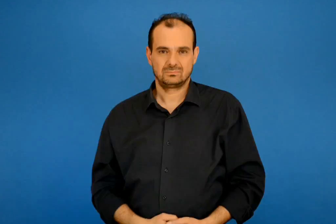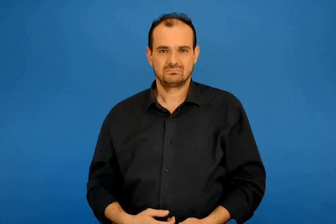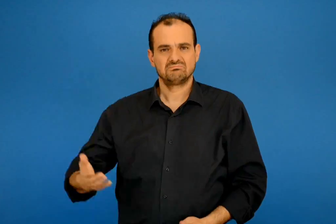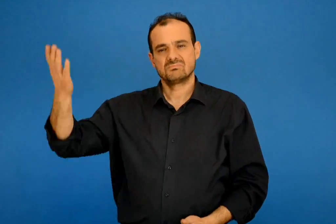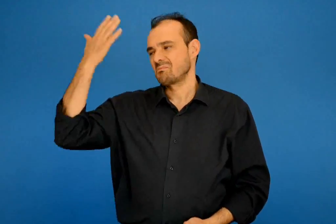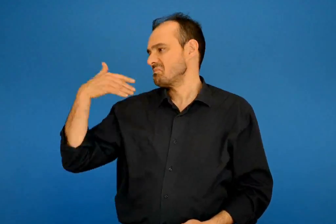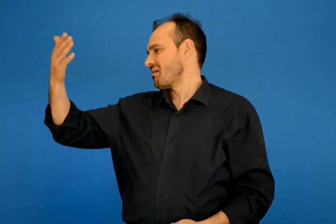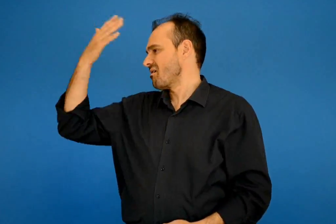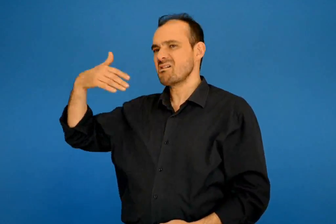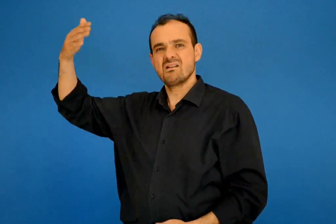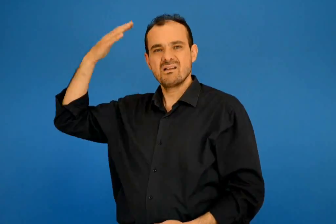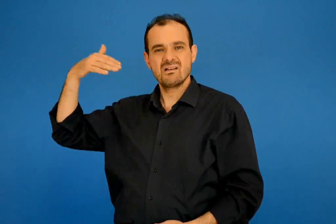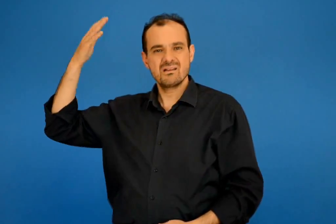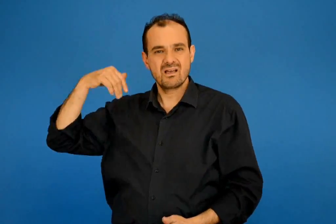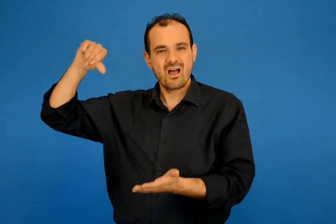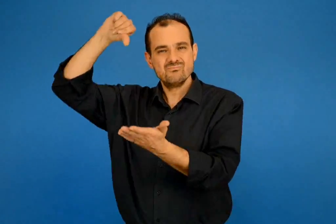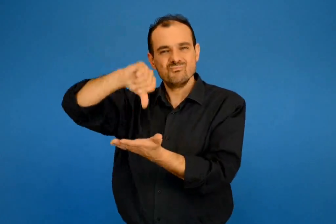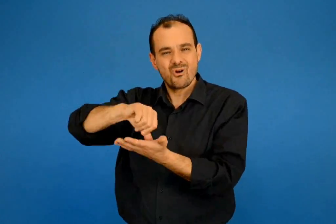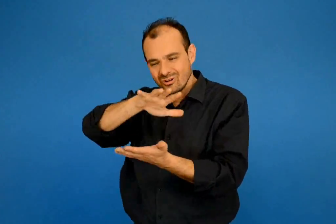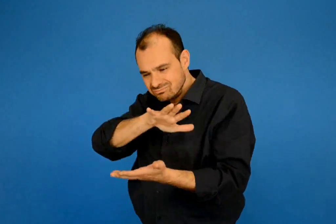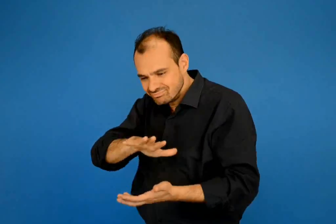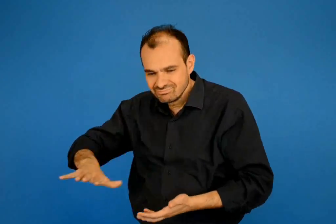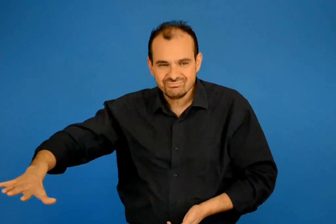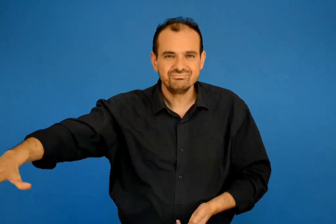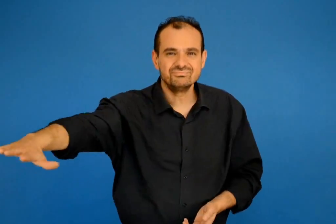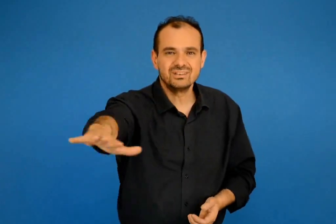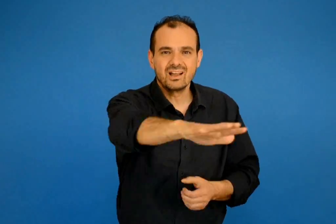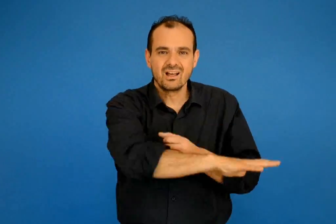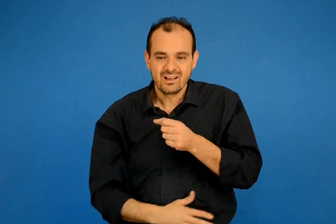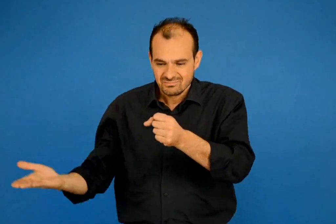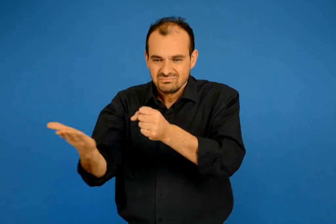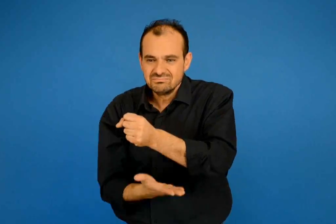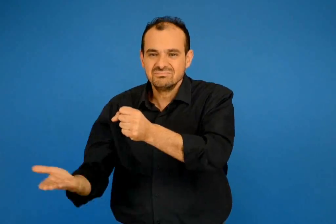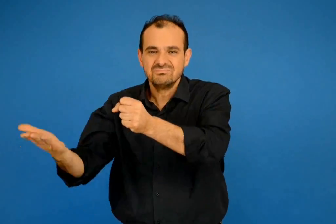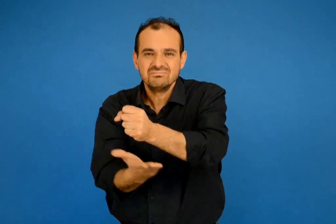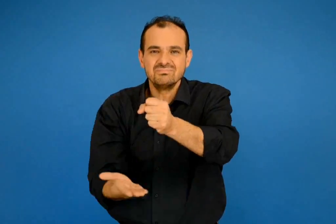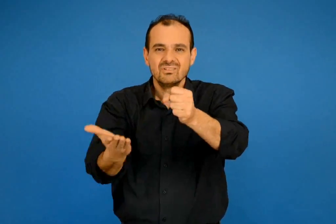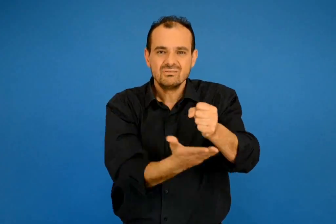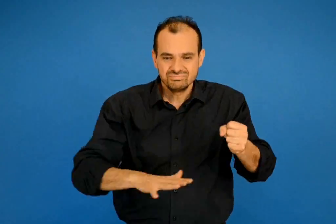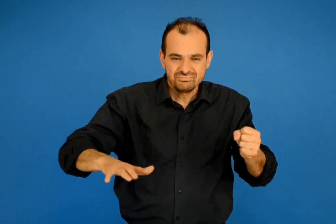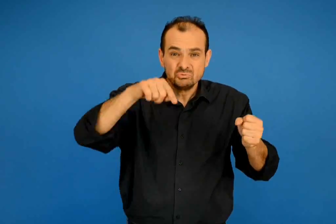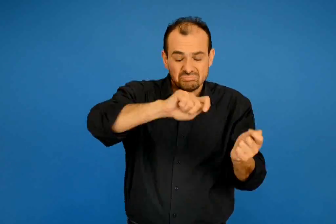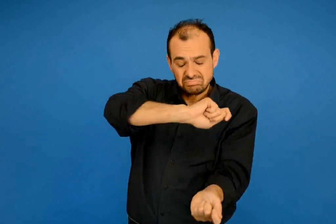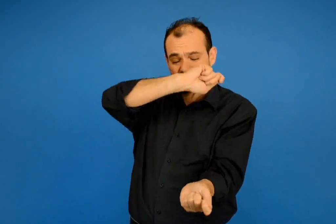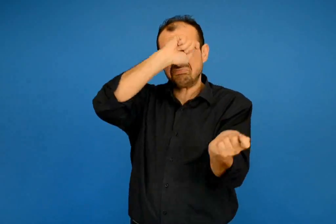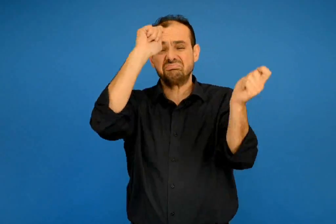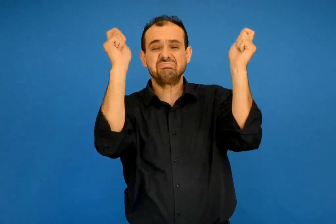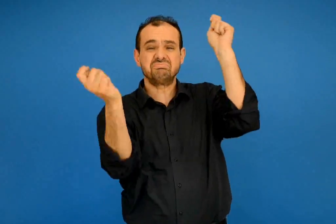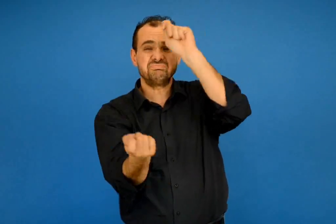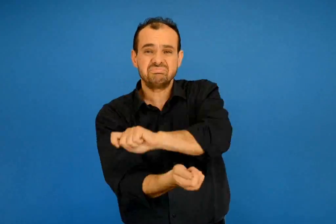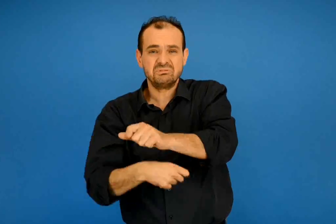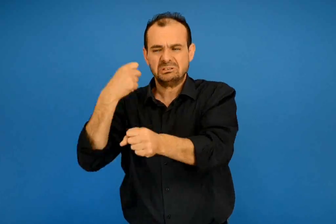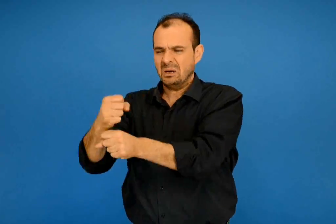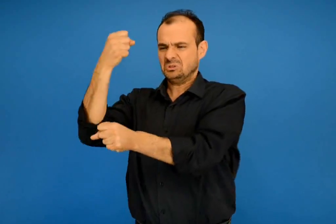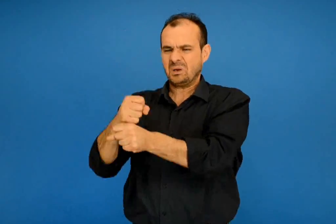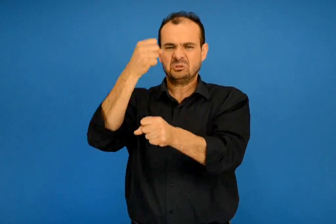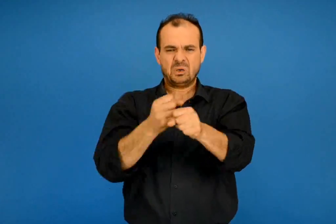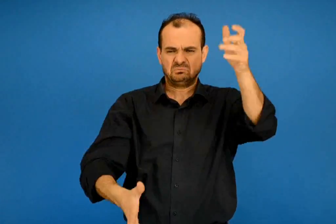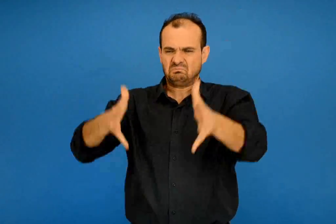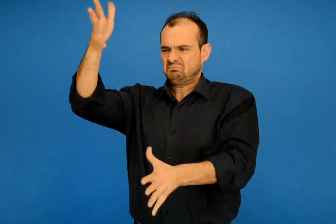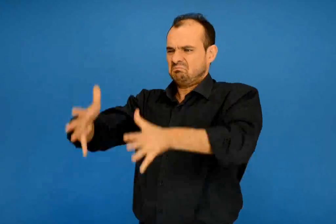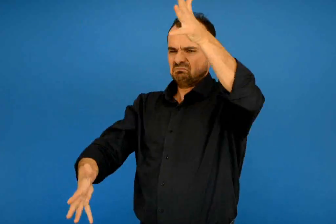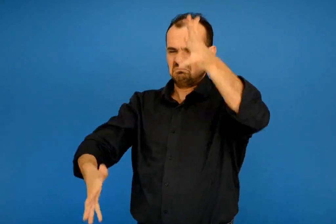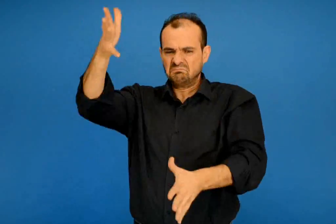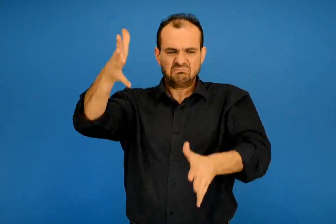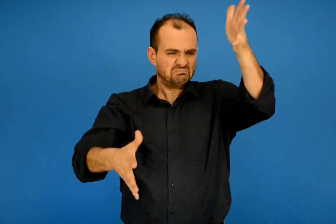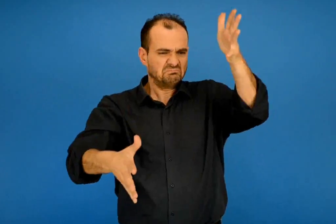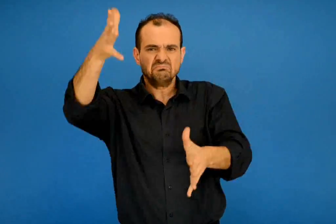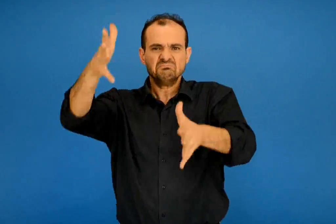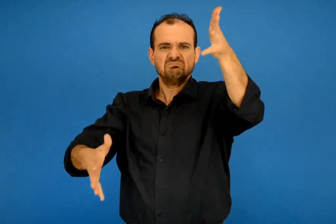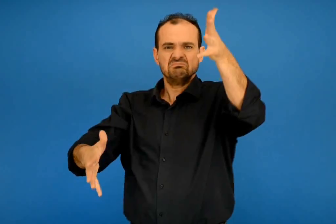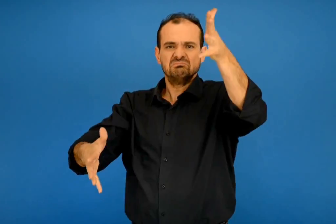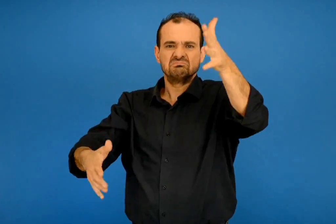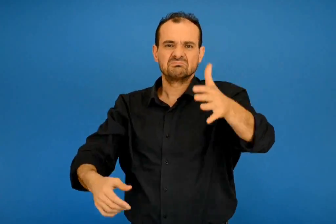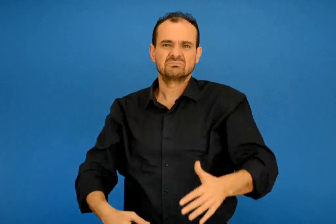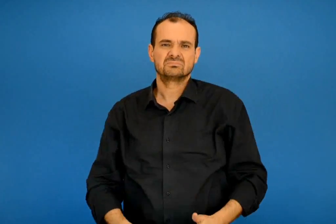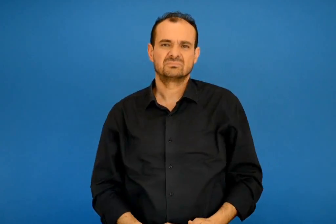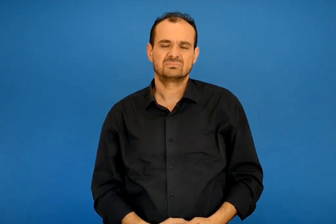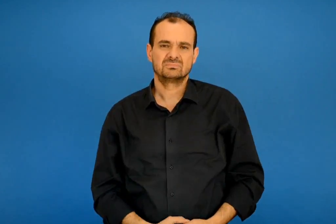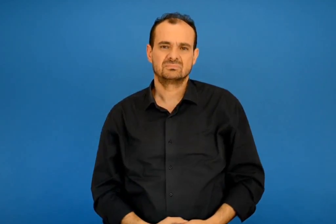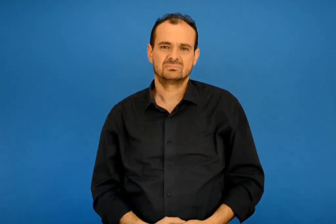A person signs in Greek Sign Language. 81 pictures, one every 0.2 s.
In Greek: και τσιμέντο στο τσιμέντο έγινε η παλιά μας πόλη από τη μια στιγμή στην άλλη τσιμεντένιο περιβόλι
